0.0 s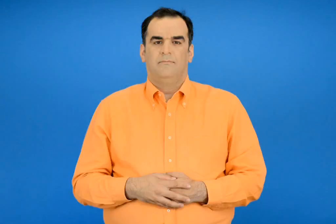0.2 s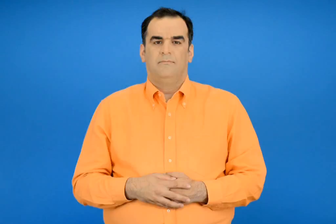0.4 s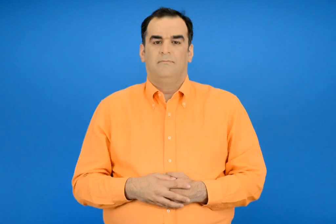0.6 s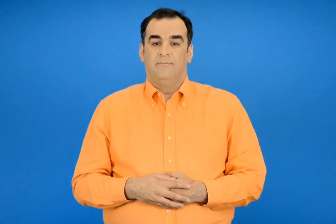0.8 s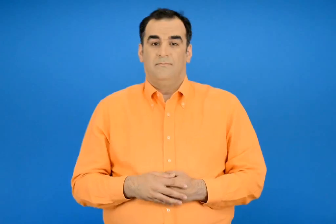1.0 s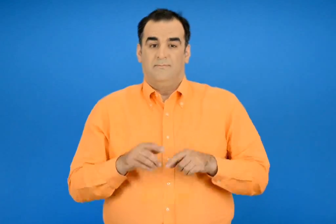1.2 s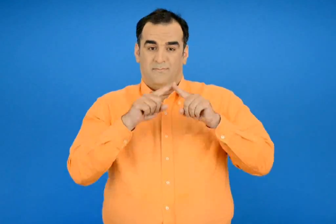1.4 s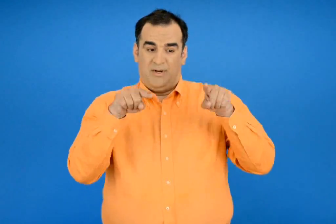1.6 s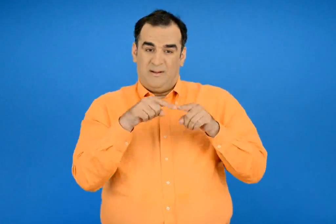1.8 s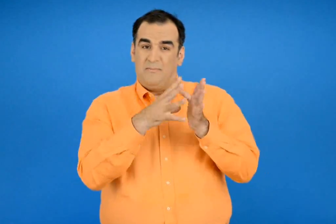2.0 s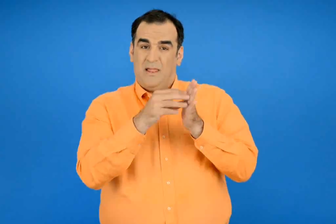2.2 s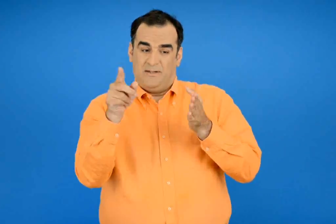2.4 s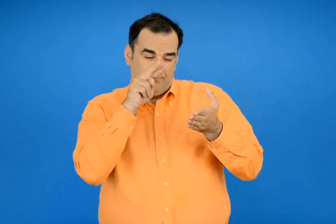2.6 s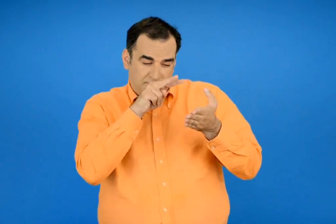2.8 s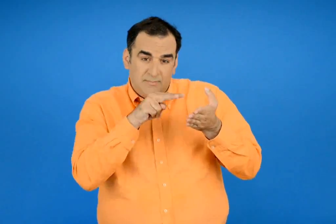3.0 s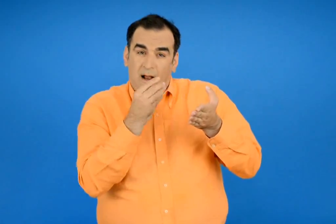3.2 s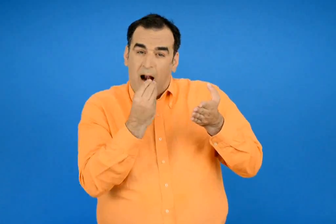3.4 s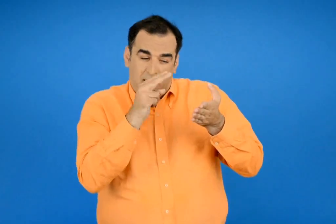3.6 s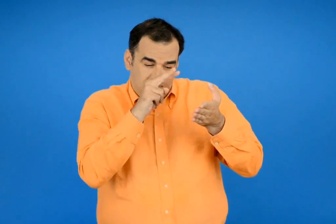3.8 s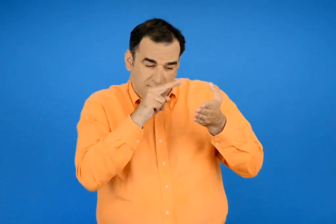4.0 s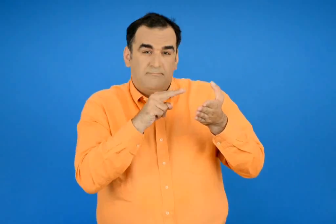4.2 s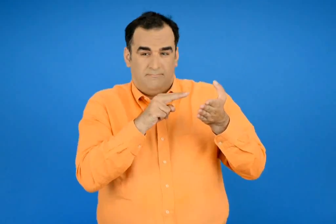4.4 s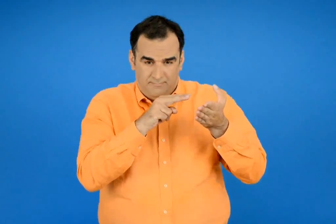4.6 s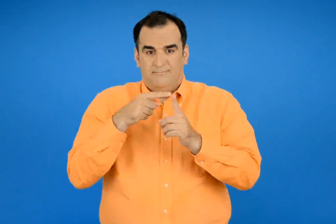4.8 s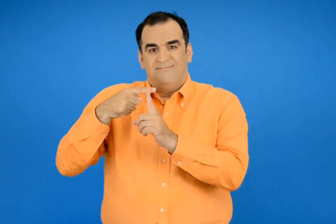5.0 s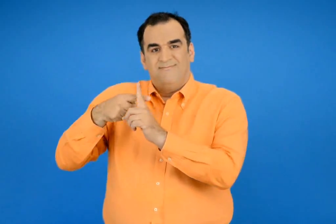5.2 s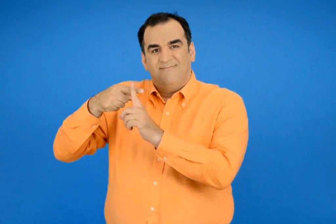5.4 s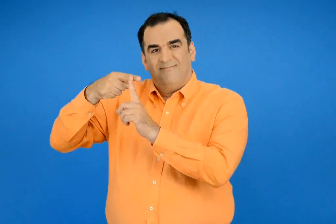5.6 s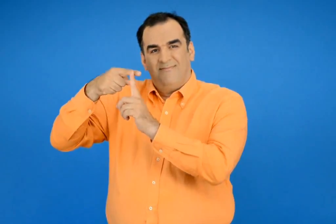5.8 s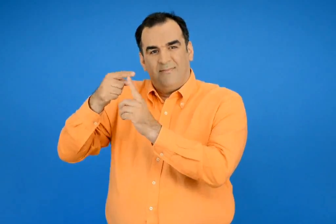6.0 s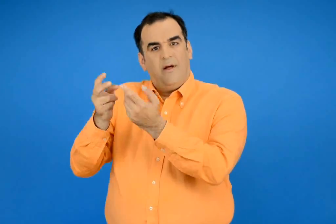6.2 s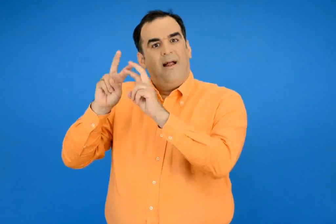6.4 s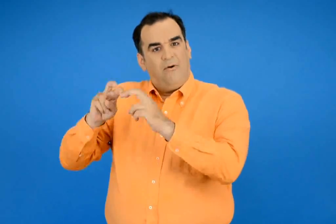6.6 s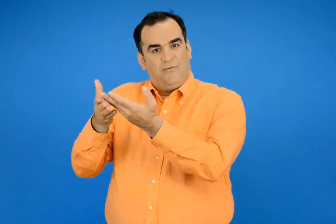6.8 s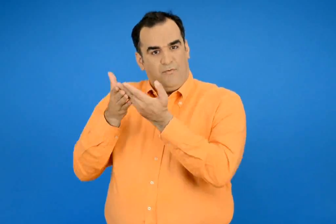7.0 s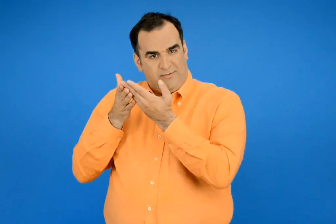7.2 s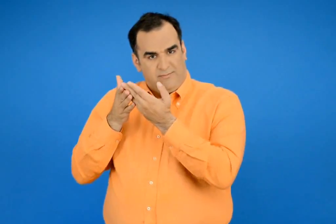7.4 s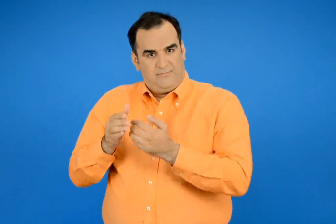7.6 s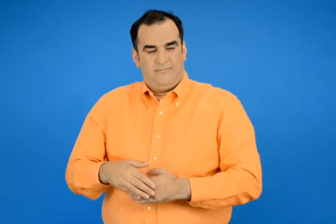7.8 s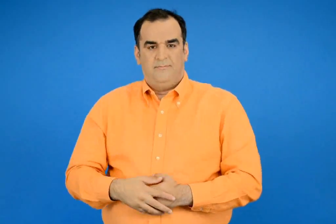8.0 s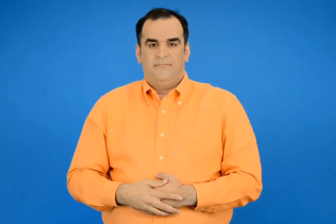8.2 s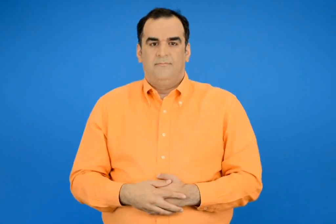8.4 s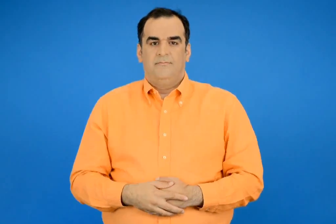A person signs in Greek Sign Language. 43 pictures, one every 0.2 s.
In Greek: παρατηρώ προσεχτικά και συμπληρώνω όπως στο παράδειγμα ελέγχω με τον άβακα
